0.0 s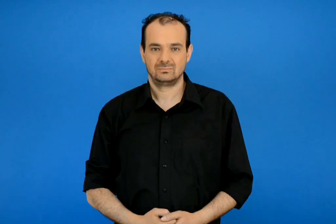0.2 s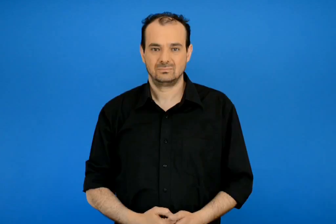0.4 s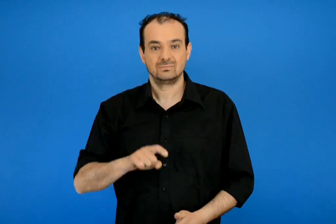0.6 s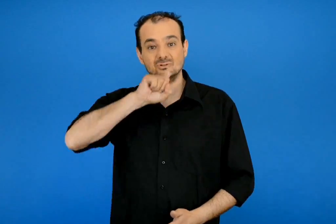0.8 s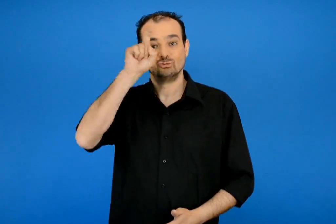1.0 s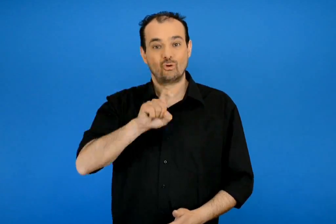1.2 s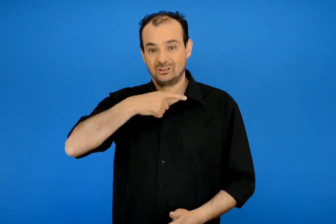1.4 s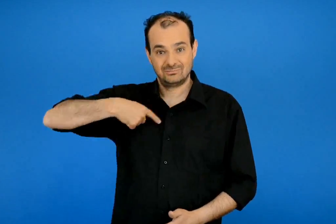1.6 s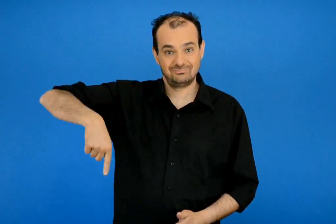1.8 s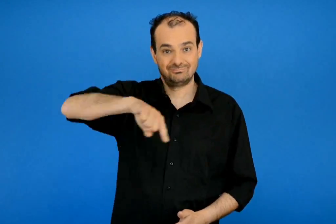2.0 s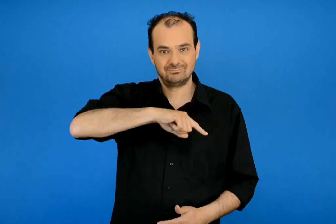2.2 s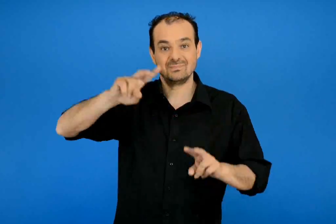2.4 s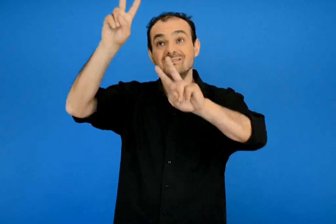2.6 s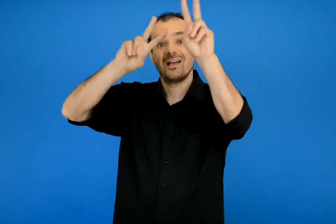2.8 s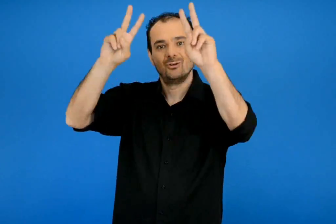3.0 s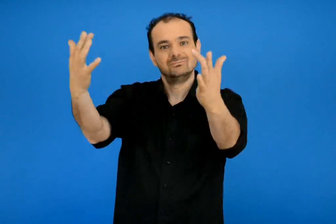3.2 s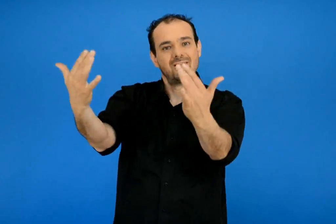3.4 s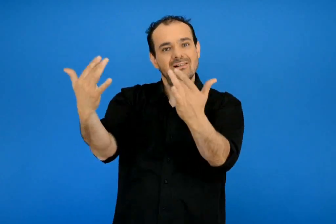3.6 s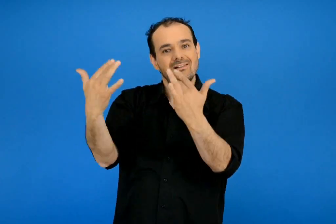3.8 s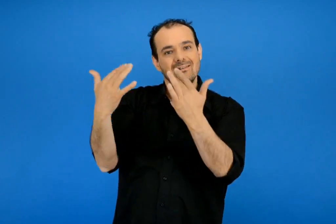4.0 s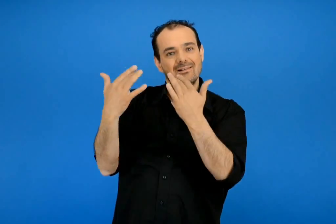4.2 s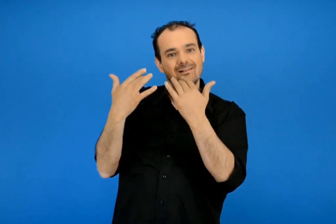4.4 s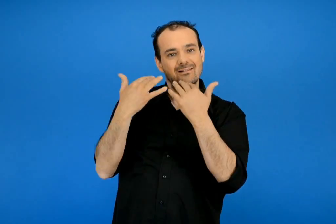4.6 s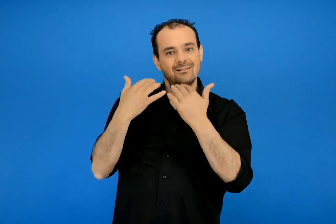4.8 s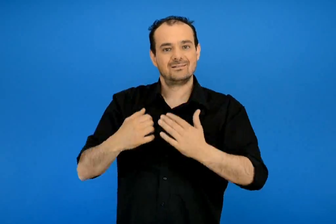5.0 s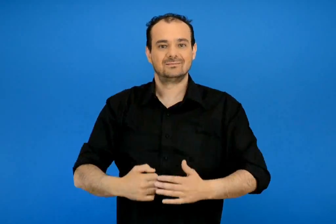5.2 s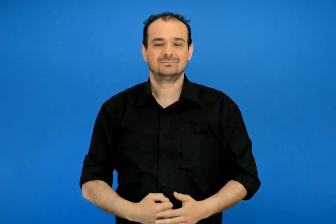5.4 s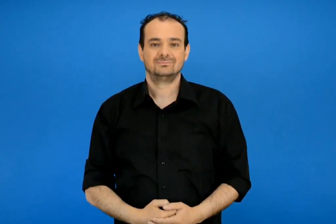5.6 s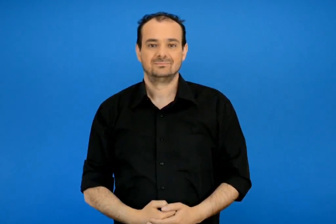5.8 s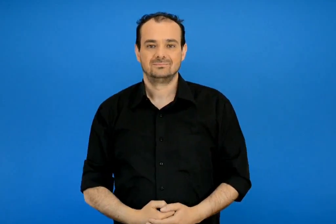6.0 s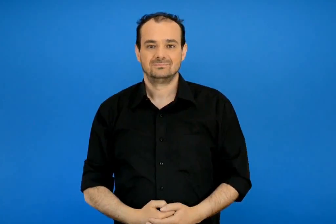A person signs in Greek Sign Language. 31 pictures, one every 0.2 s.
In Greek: ο καιρός επηρεάζει τη ζωή μας
